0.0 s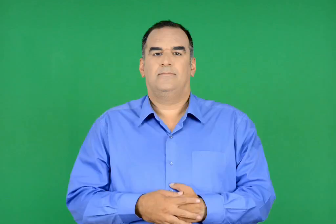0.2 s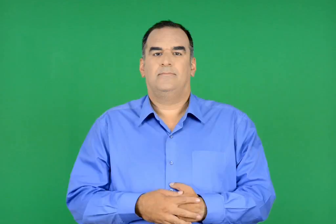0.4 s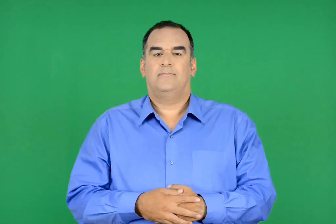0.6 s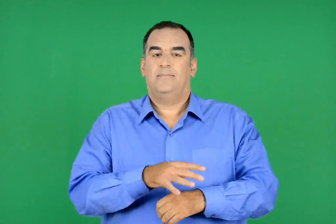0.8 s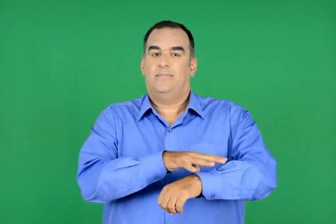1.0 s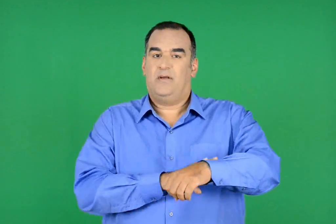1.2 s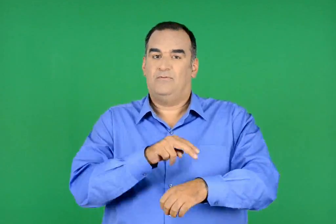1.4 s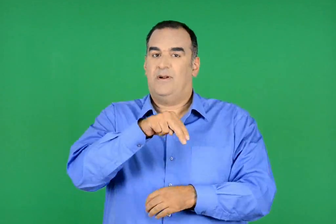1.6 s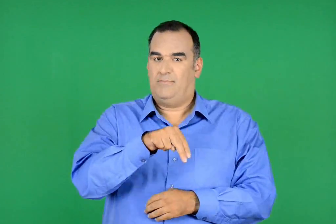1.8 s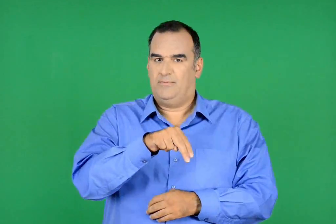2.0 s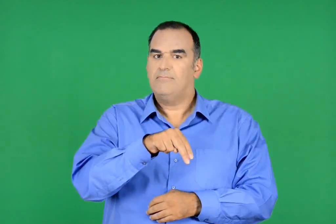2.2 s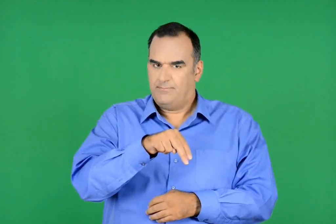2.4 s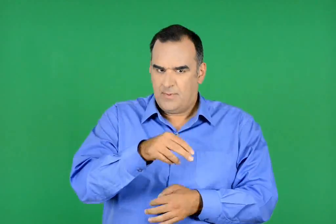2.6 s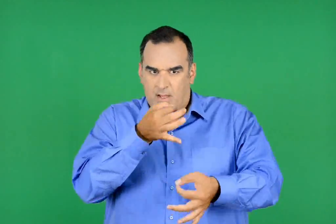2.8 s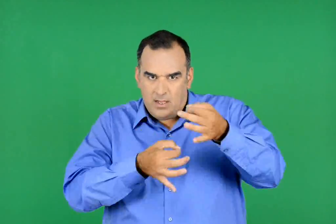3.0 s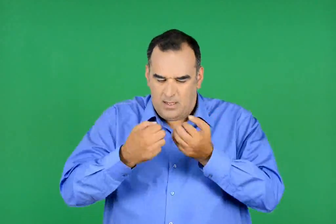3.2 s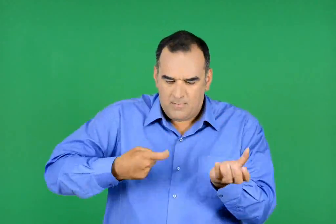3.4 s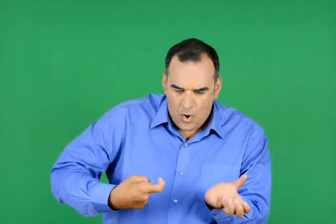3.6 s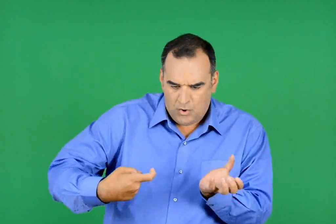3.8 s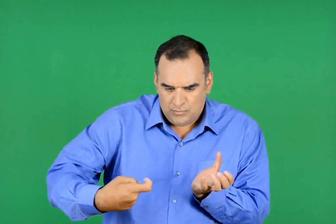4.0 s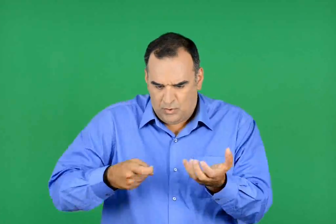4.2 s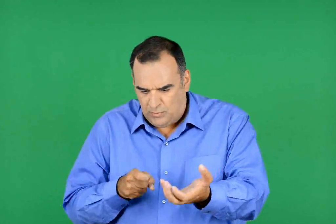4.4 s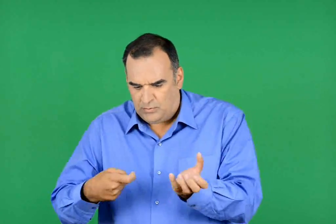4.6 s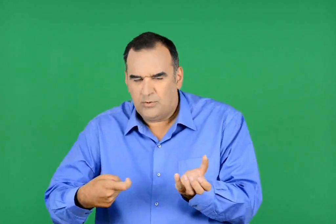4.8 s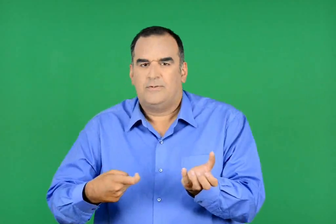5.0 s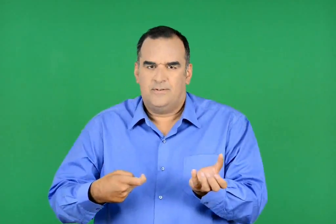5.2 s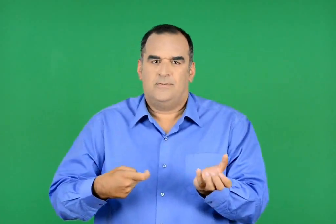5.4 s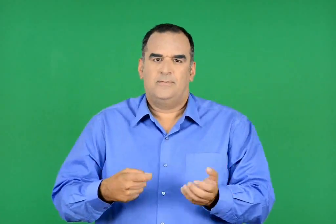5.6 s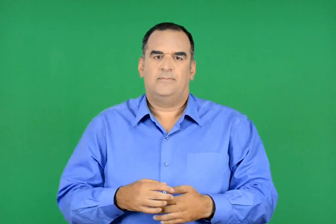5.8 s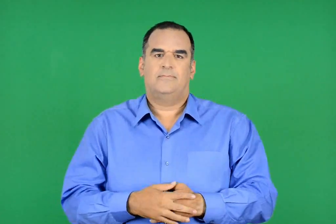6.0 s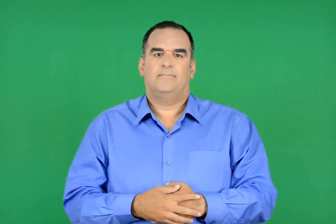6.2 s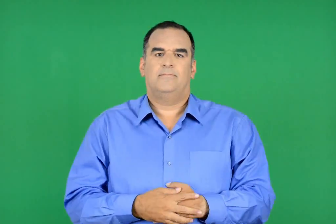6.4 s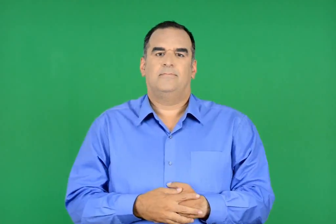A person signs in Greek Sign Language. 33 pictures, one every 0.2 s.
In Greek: ο πλοίαρχος νέµος µου έδειξε το χειρισμό τους
